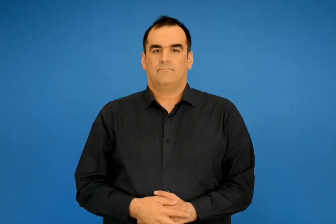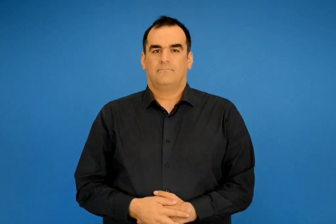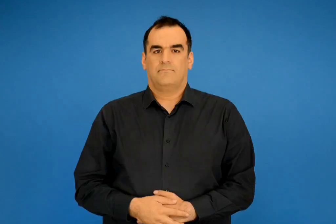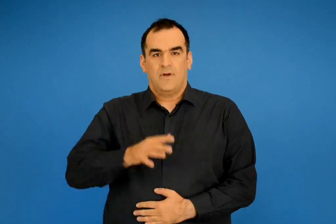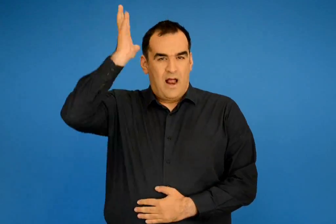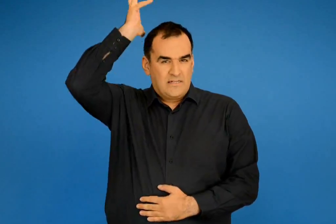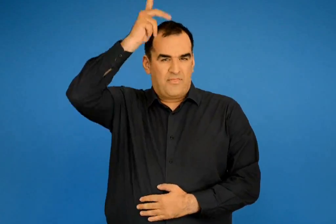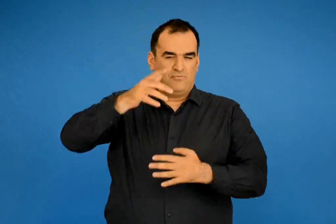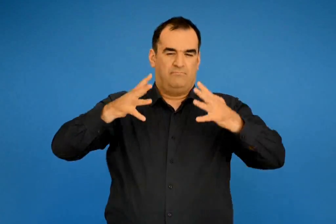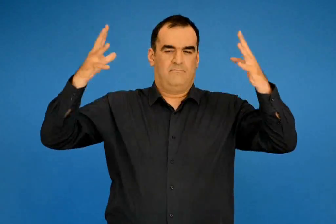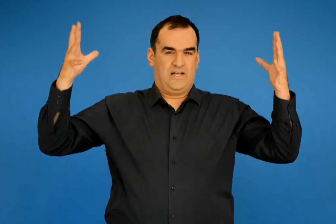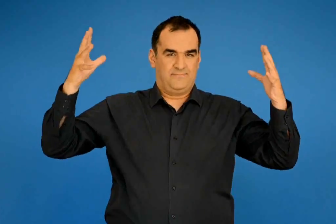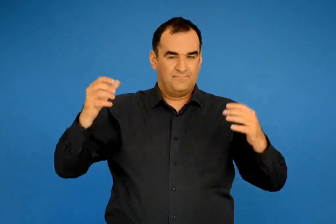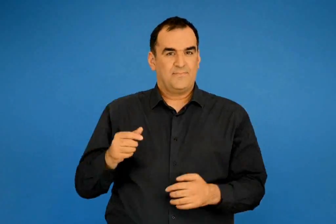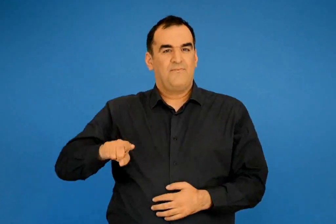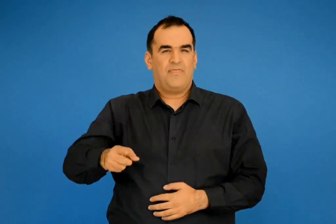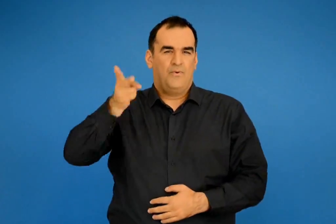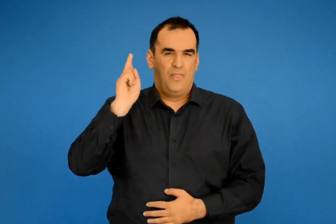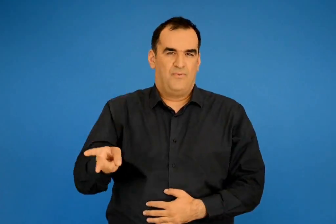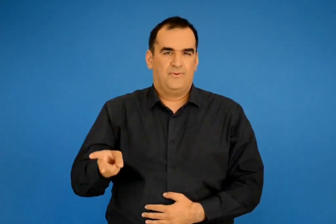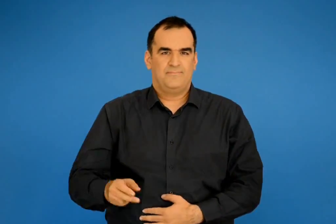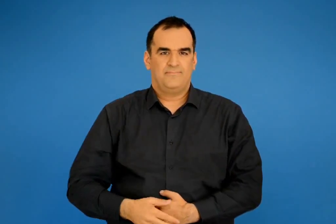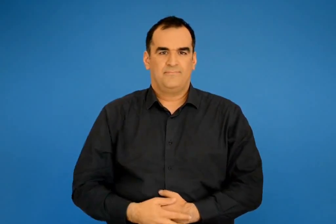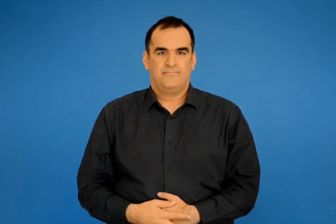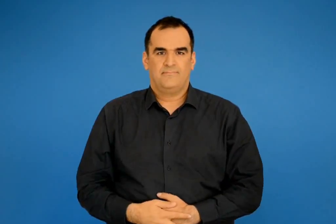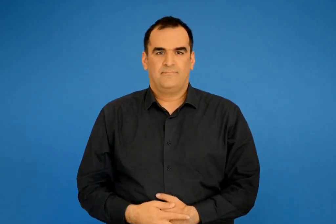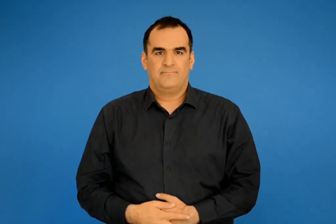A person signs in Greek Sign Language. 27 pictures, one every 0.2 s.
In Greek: ο μέγας αλέξανδρος και το καταραμένο φίδι
